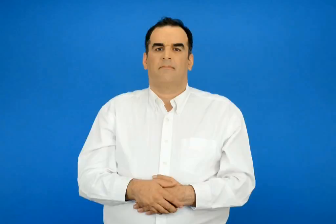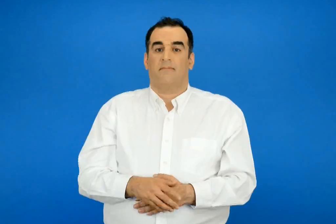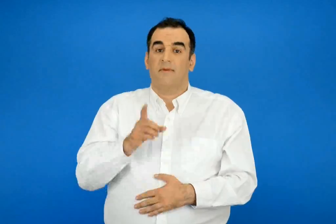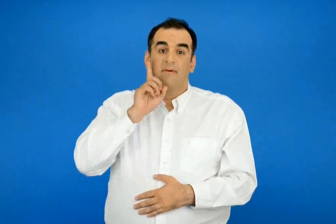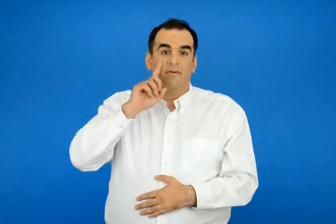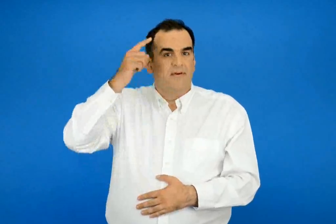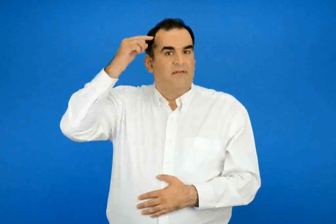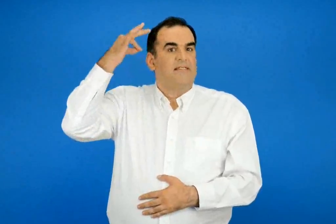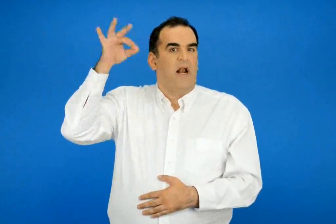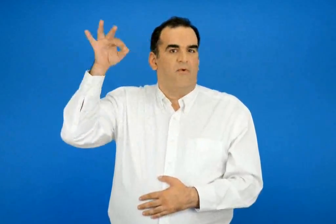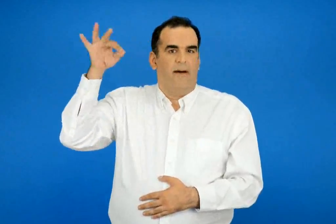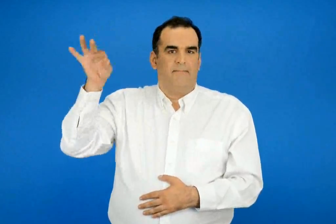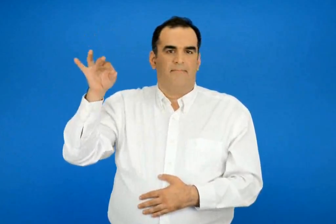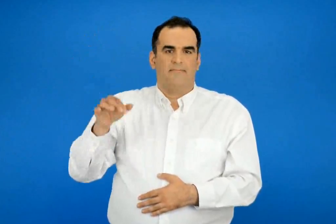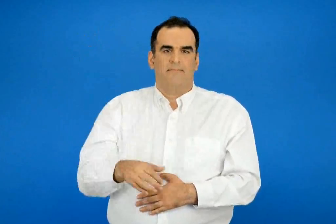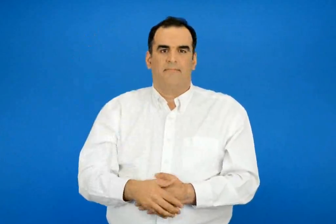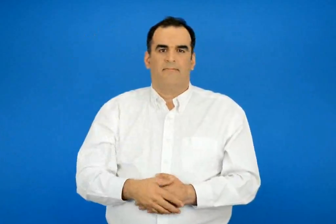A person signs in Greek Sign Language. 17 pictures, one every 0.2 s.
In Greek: η ξανθούλα
